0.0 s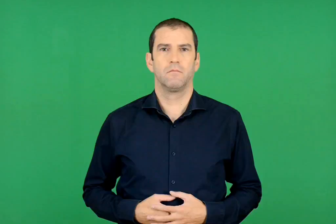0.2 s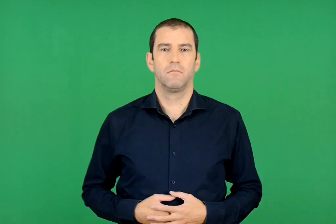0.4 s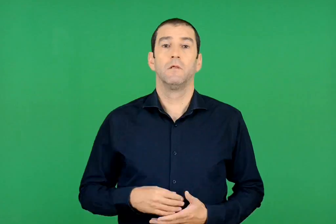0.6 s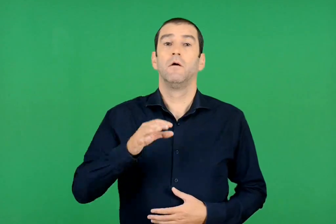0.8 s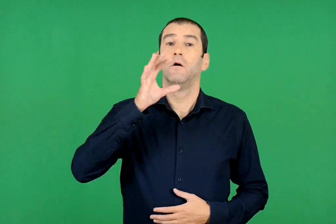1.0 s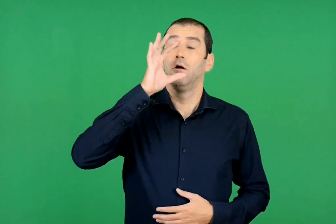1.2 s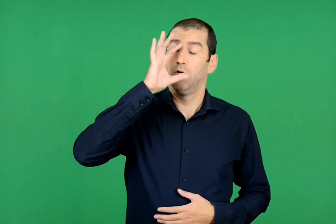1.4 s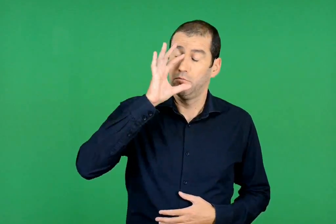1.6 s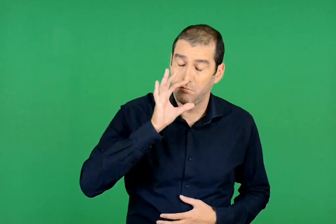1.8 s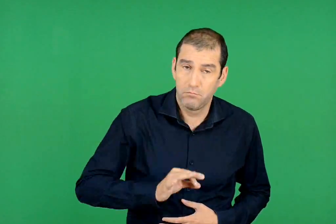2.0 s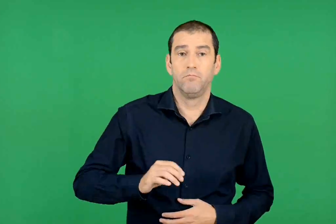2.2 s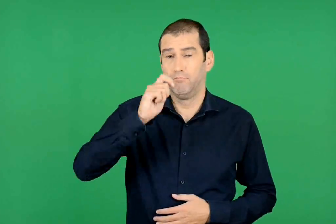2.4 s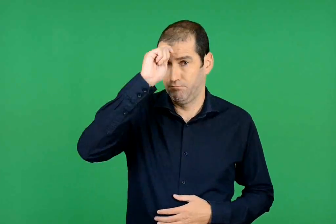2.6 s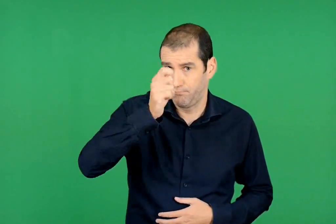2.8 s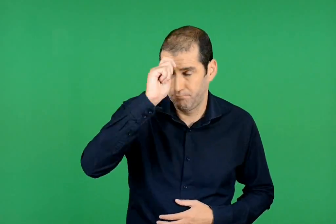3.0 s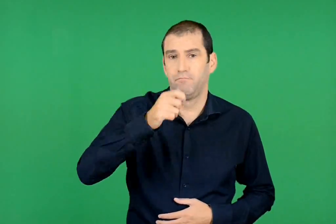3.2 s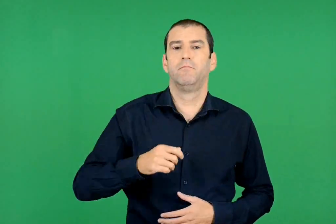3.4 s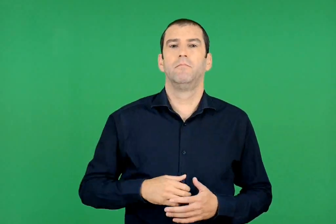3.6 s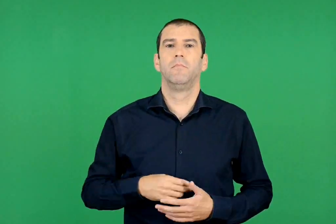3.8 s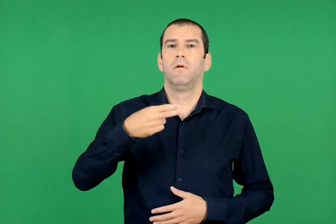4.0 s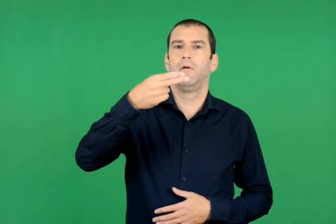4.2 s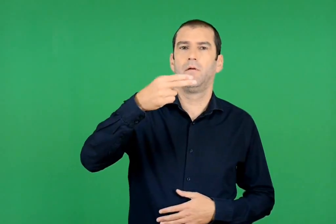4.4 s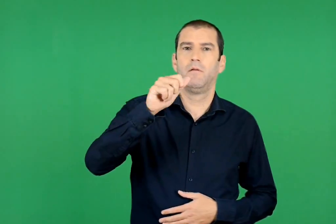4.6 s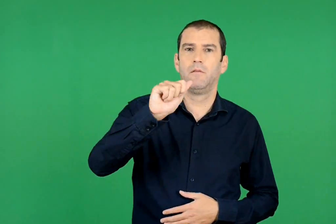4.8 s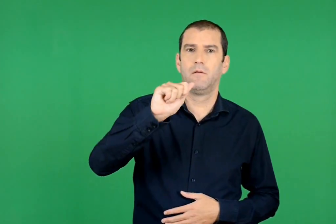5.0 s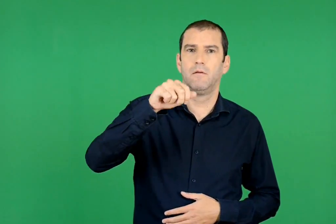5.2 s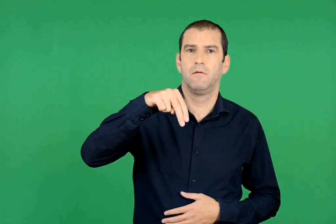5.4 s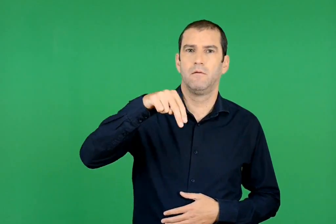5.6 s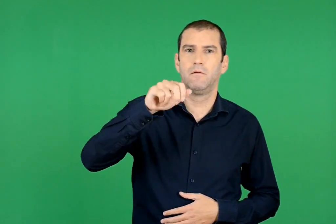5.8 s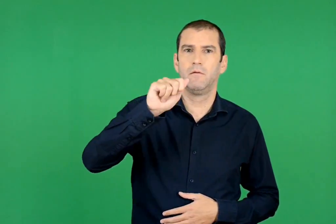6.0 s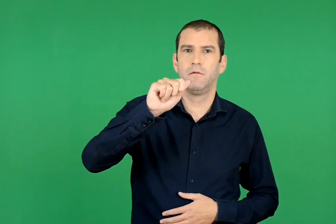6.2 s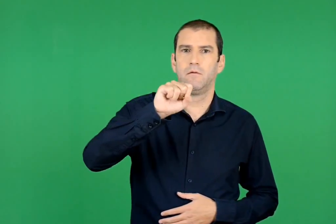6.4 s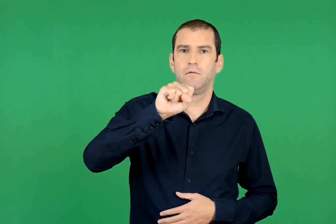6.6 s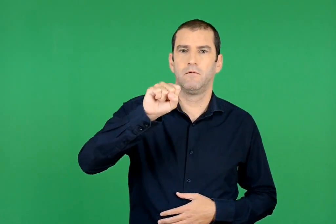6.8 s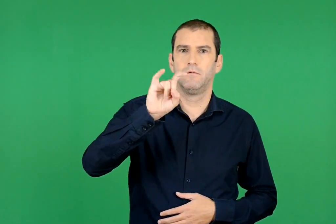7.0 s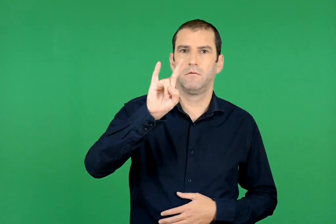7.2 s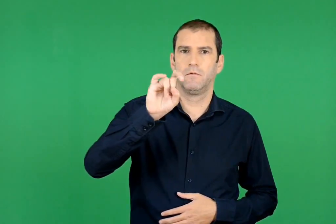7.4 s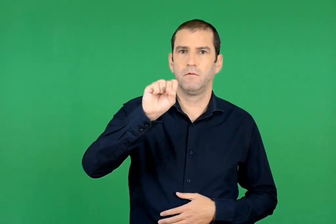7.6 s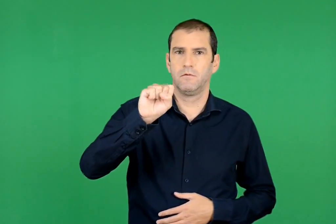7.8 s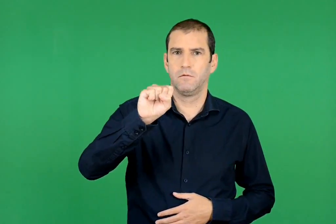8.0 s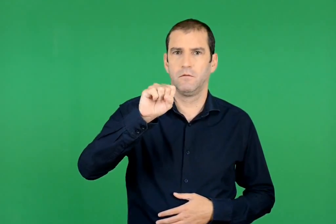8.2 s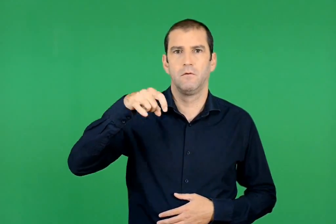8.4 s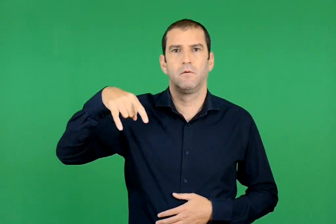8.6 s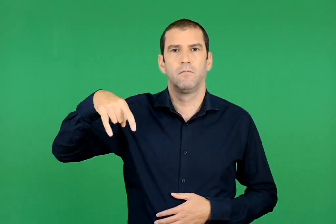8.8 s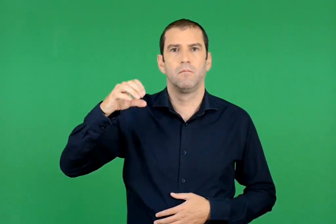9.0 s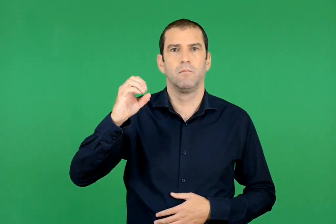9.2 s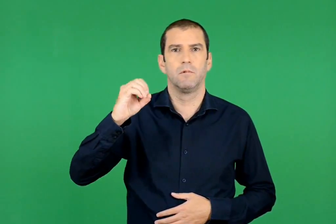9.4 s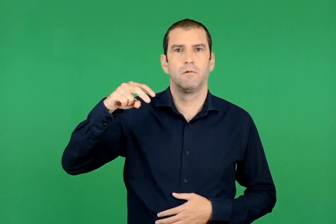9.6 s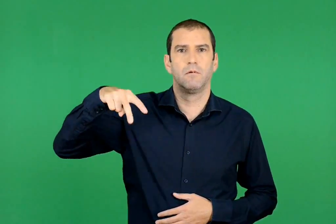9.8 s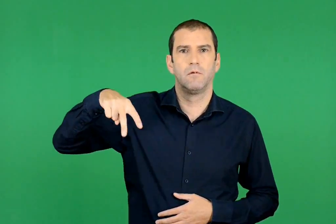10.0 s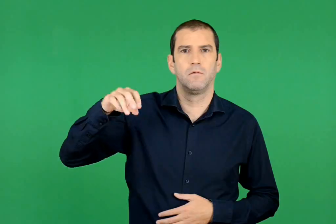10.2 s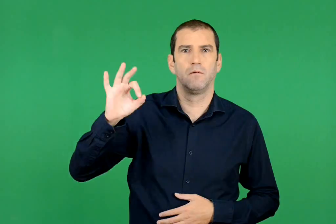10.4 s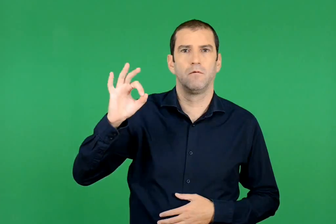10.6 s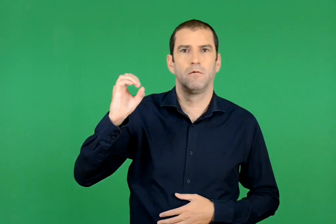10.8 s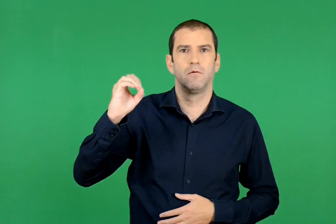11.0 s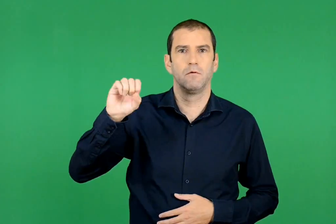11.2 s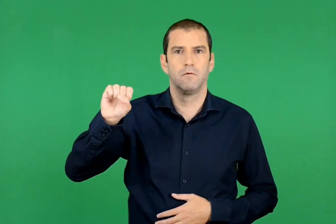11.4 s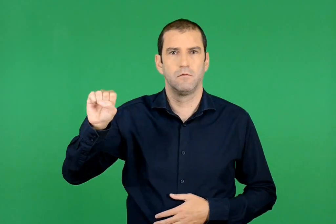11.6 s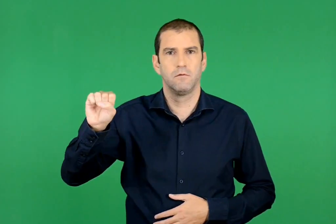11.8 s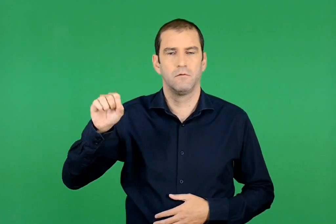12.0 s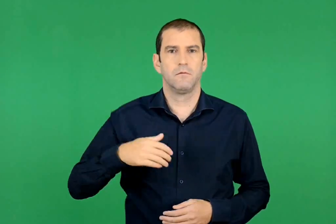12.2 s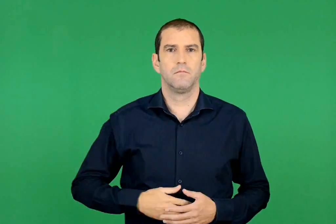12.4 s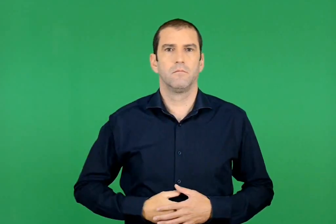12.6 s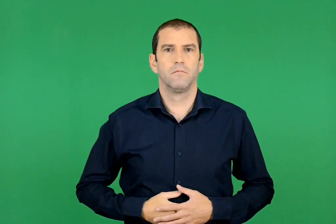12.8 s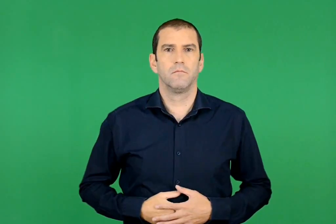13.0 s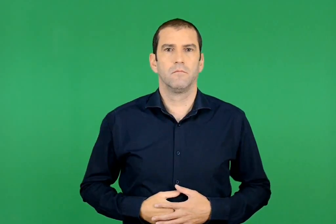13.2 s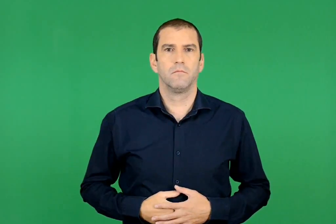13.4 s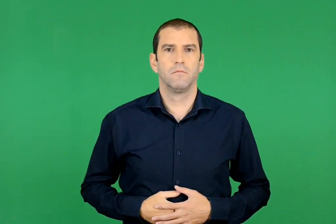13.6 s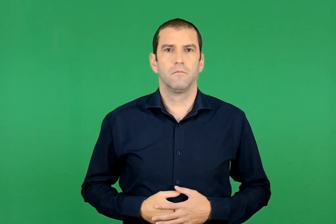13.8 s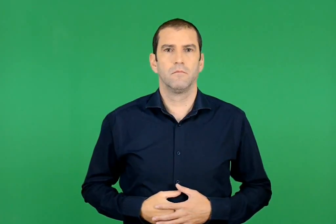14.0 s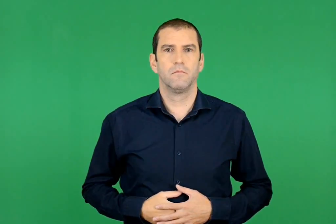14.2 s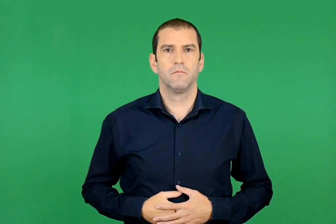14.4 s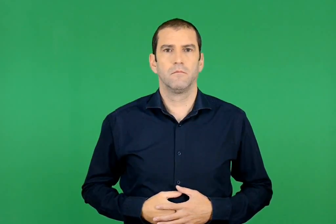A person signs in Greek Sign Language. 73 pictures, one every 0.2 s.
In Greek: με ανυπόκριτο θαυμασμό θανάσης πολφός
